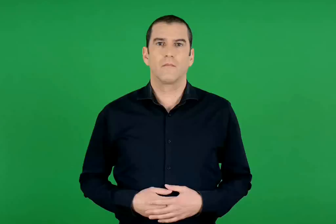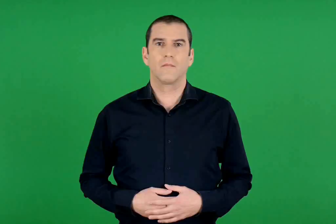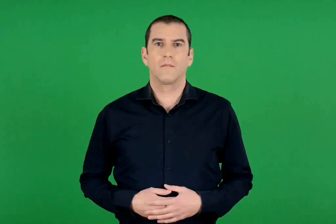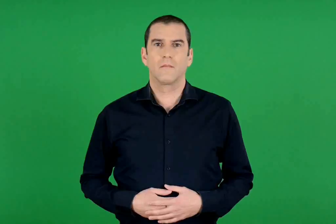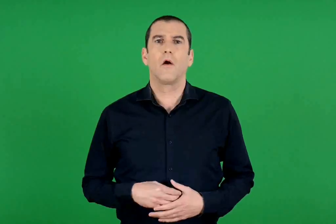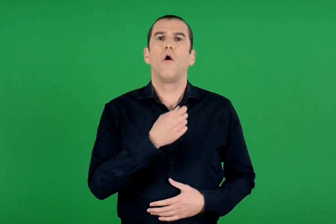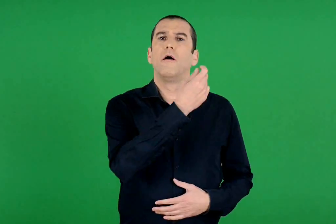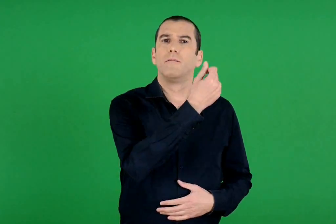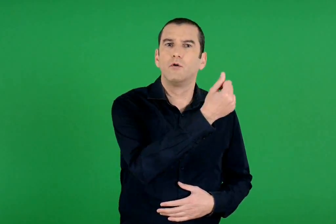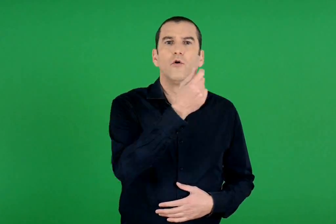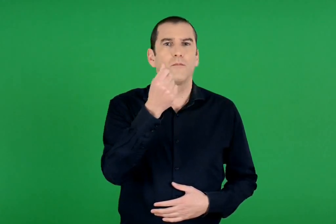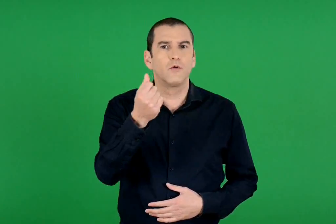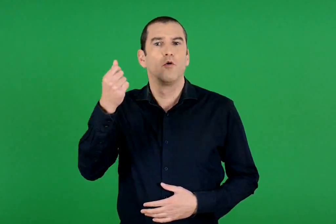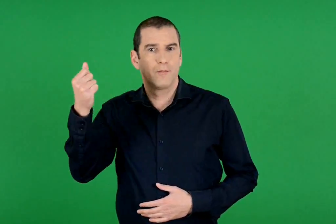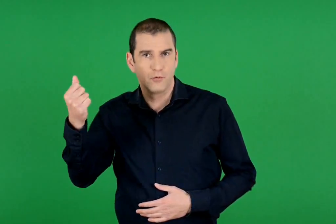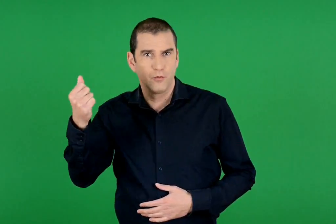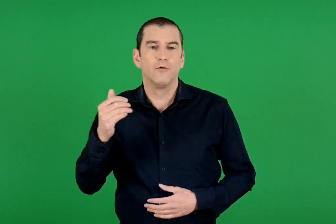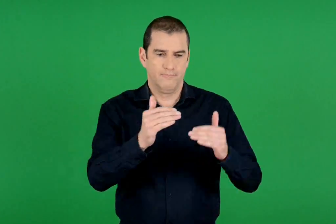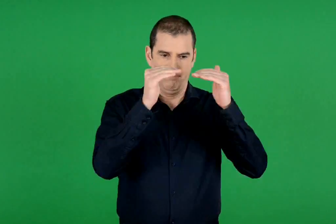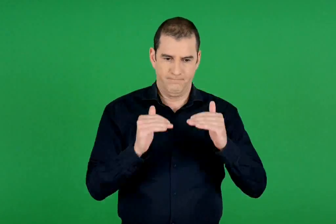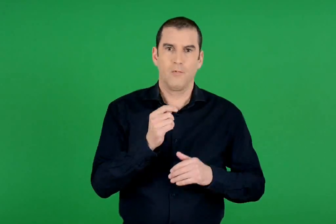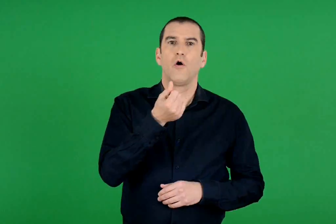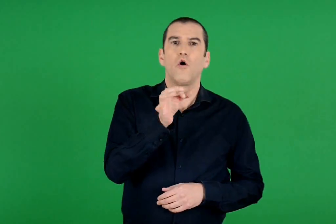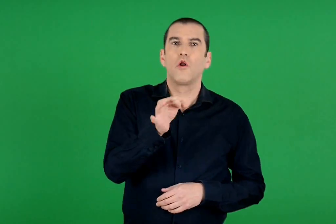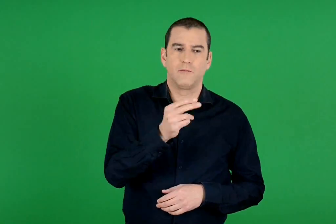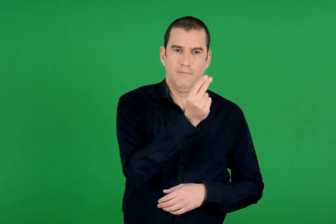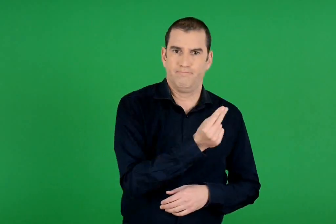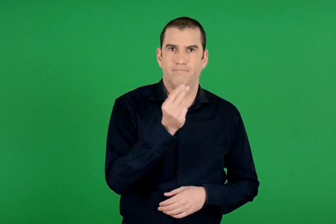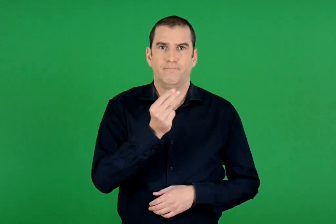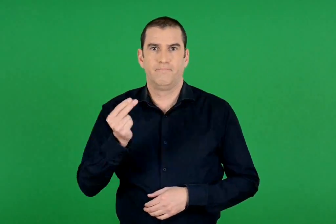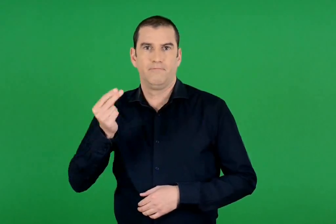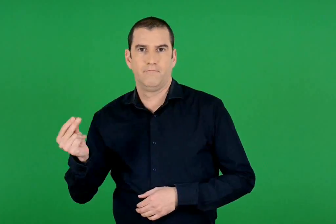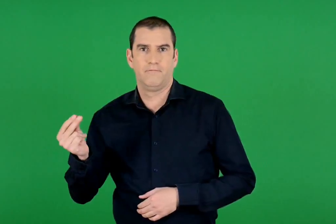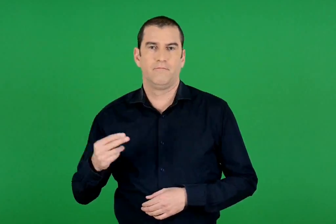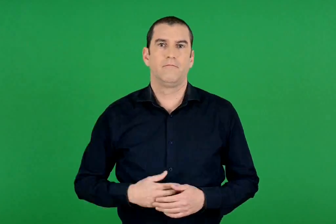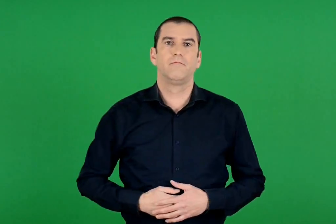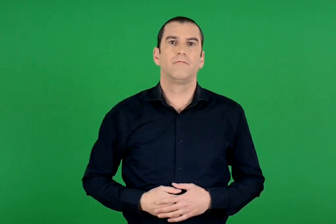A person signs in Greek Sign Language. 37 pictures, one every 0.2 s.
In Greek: σχεδιάζω νομίσματα , για να σχηματίσω τα ποσά
